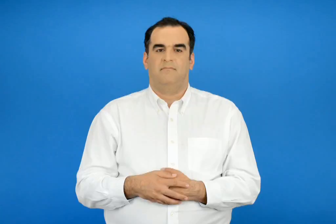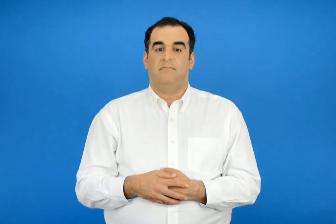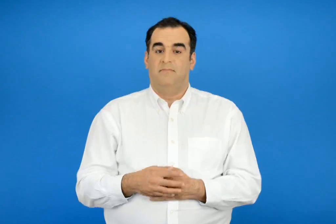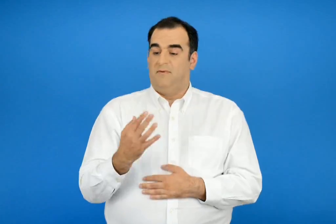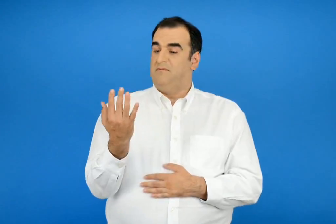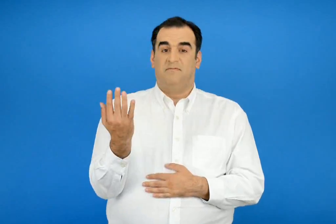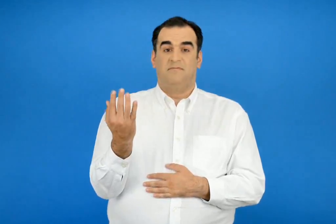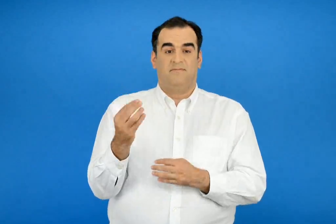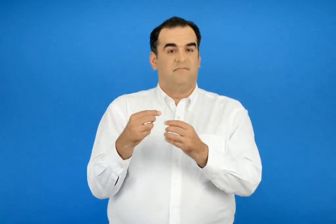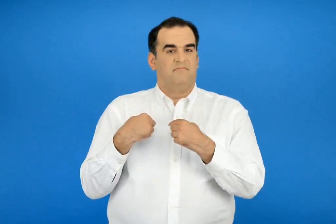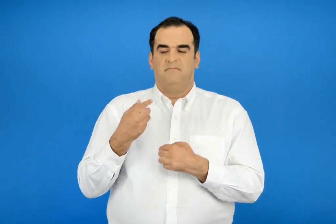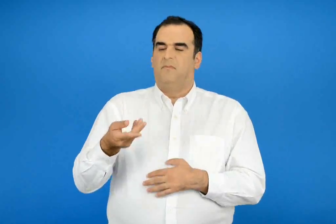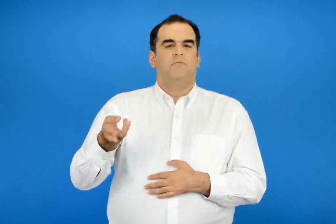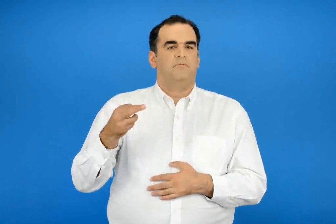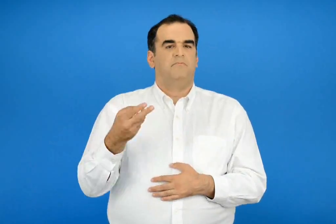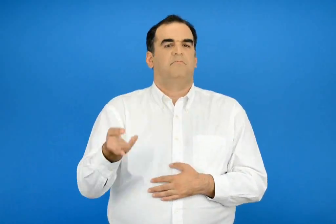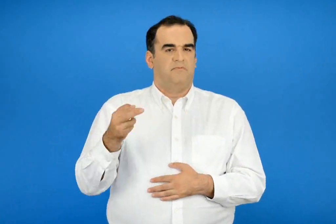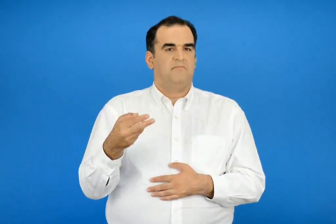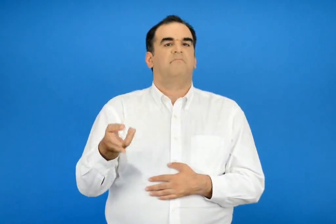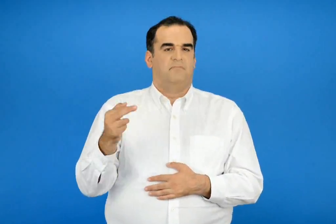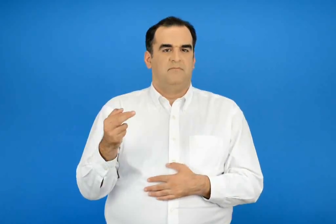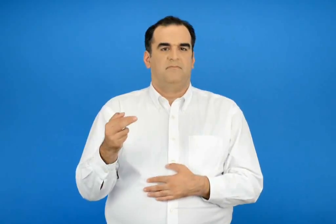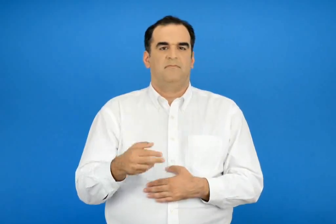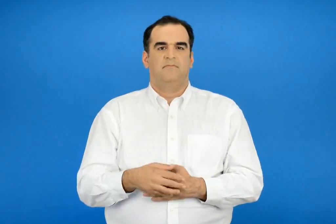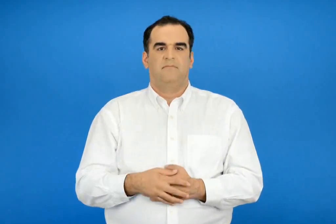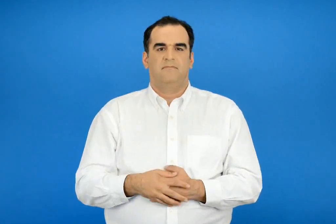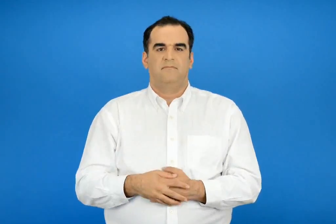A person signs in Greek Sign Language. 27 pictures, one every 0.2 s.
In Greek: παίζω στα δάχτυλα μου το κομπολόι
